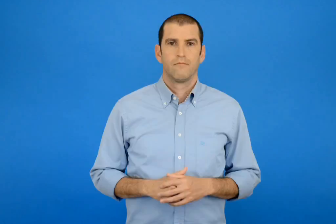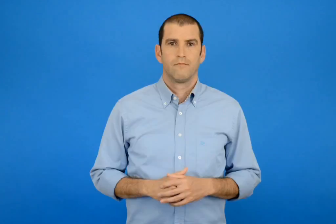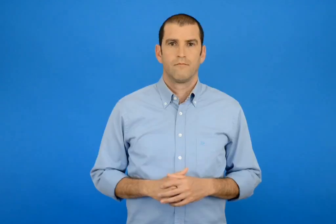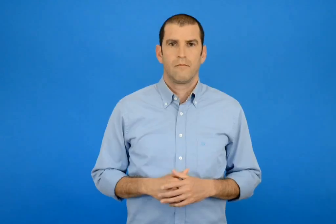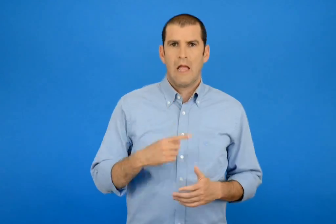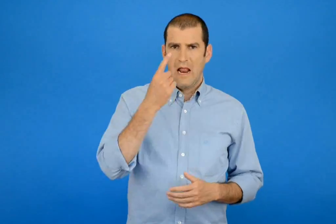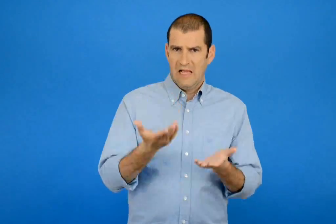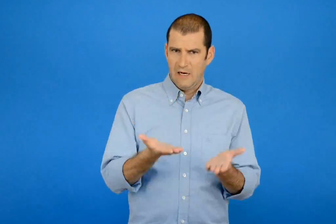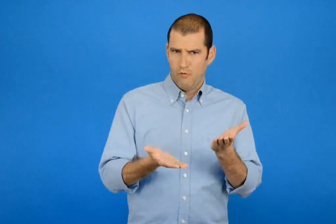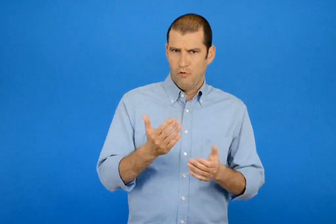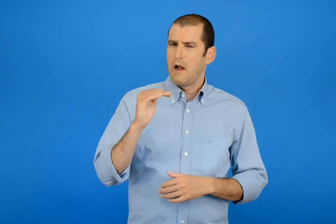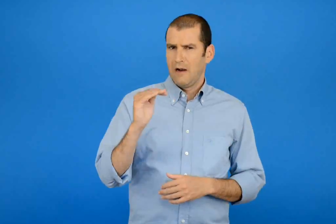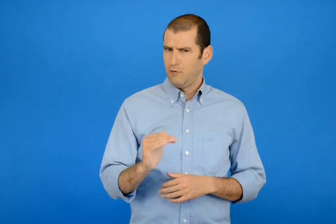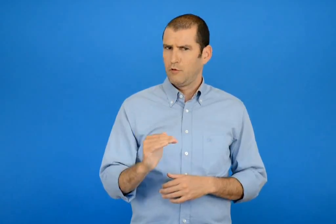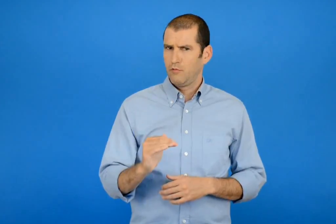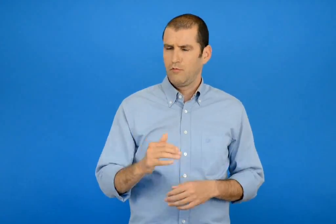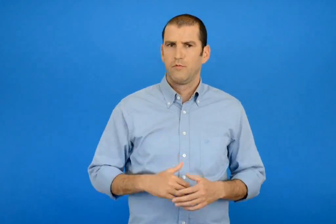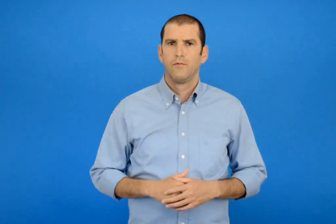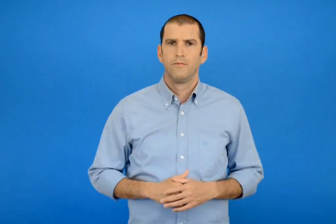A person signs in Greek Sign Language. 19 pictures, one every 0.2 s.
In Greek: λιγότερο από 1 κιλό ;
